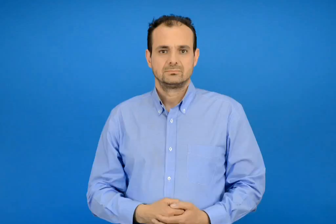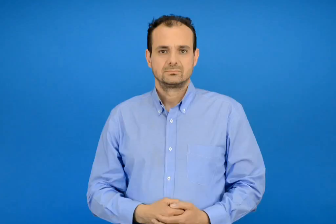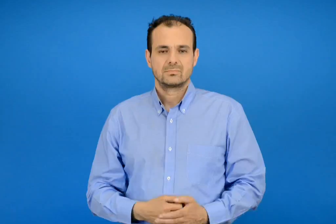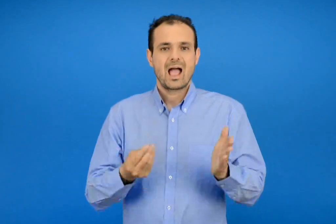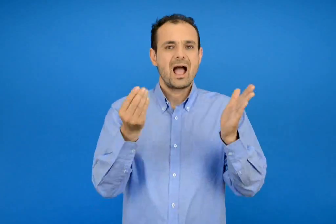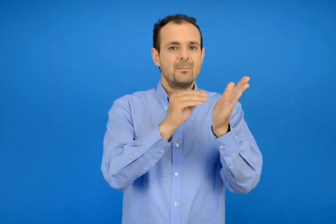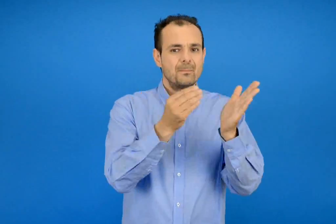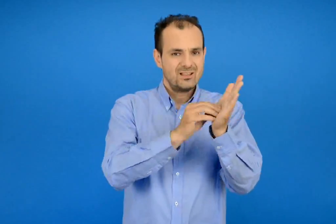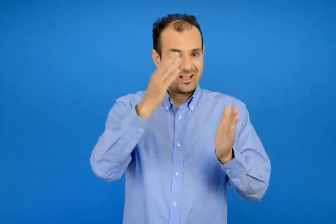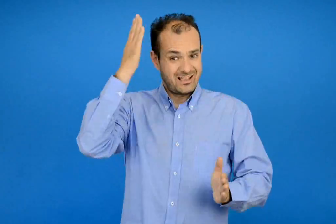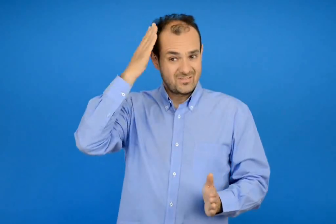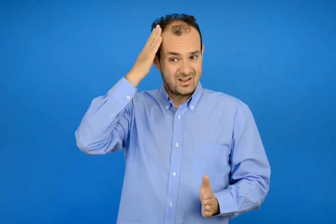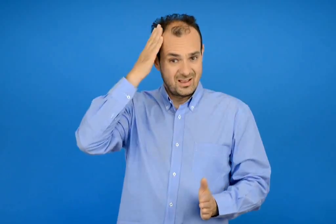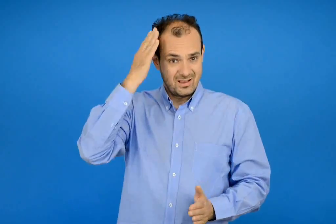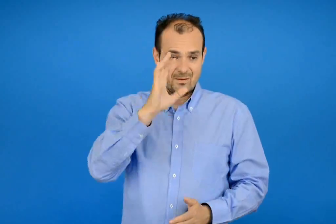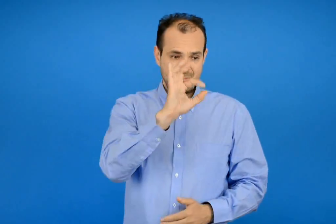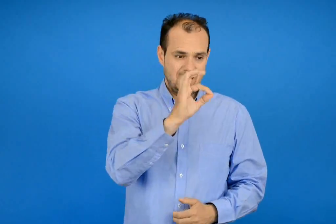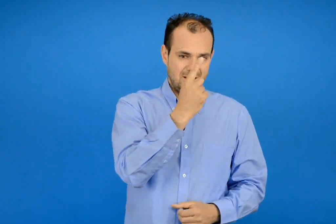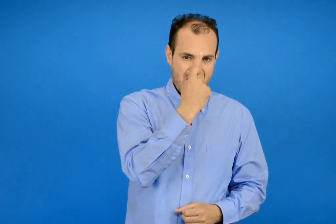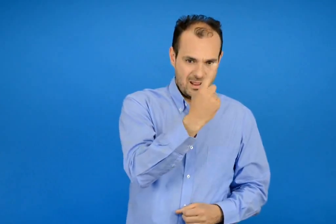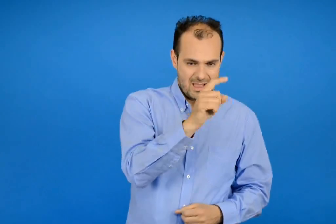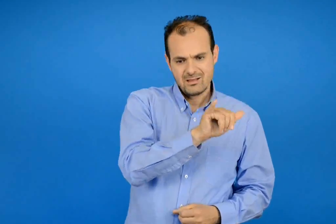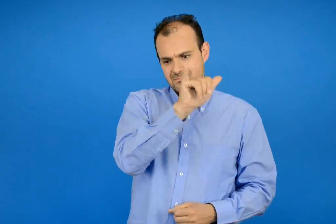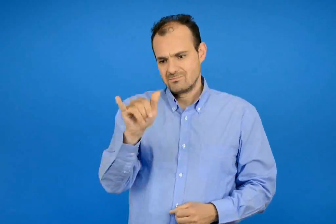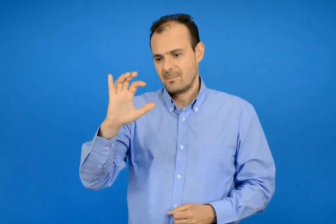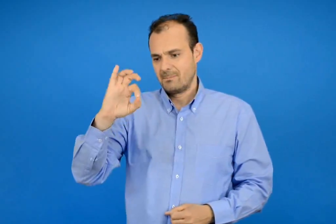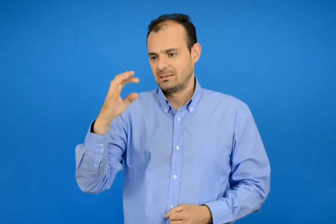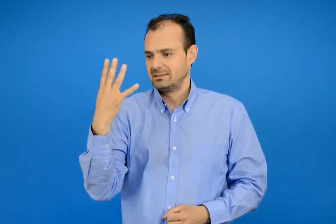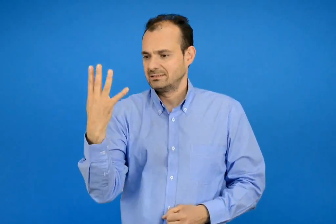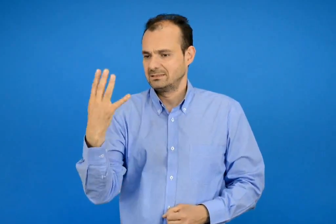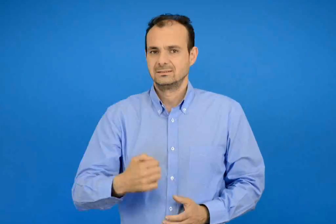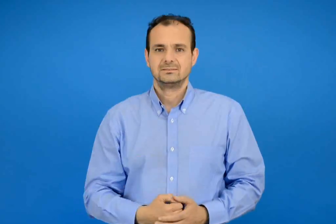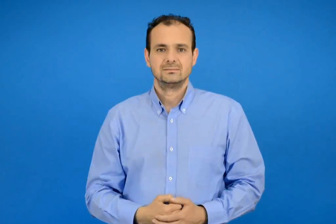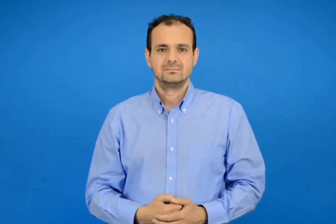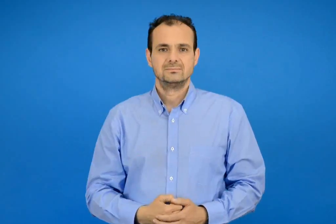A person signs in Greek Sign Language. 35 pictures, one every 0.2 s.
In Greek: επαναληπτικό κεφάλαια 51 - 54
